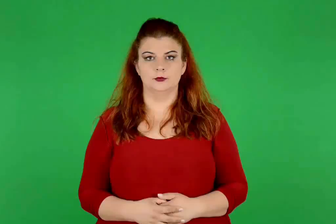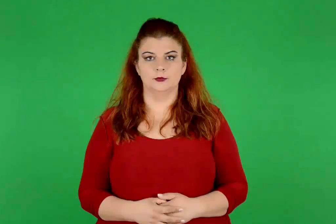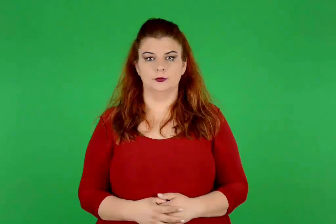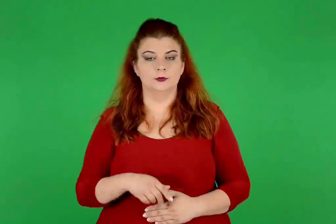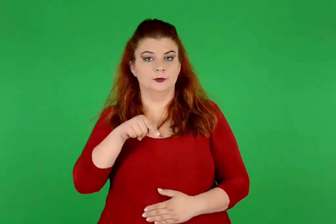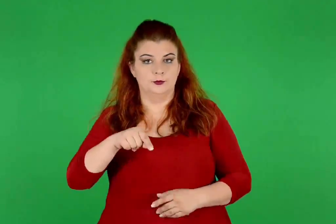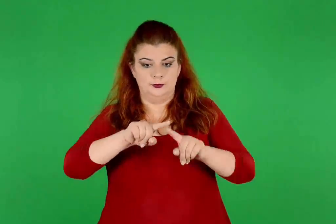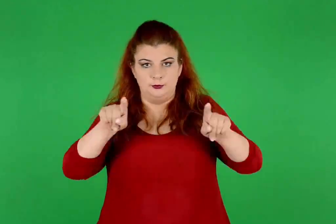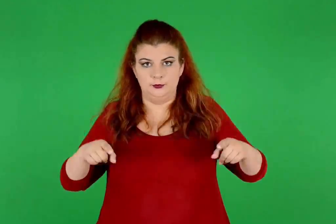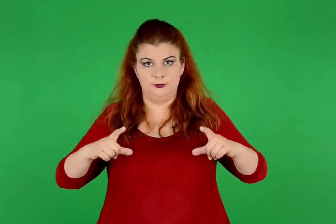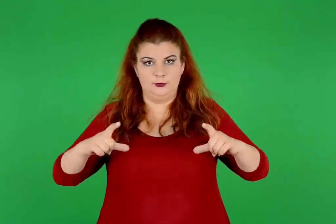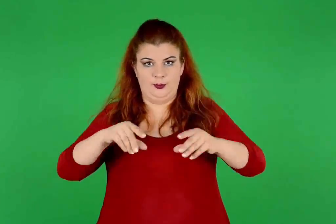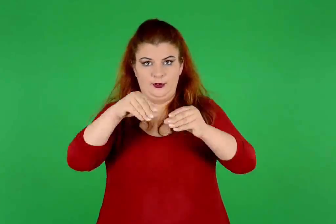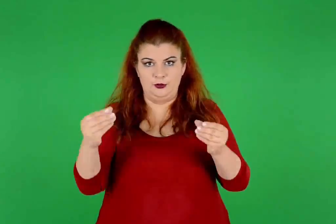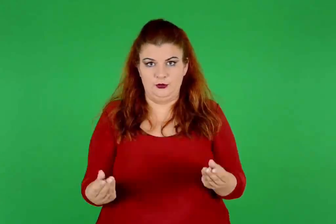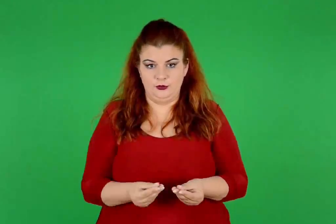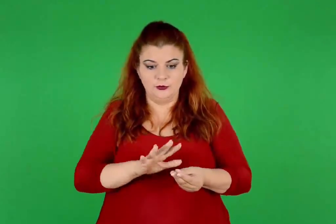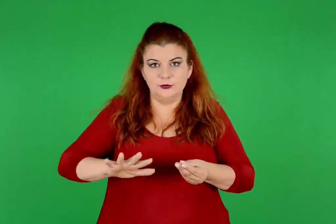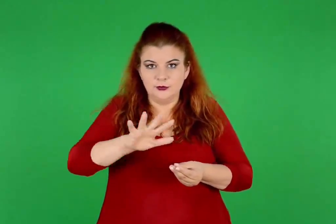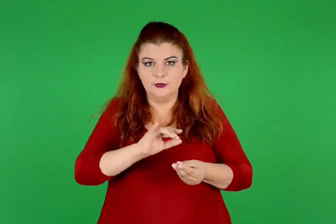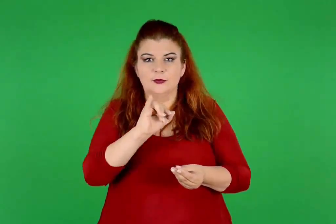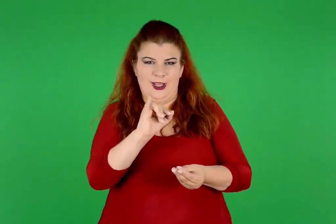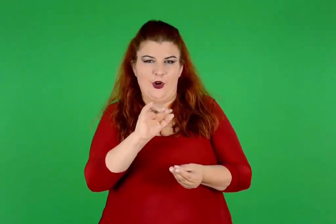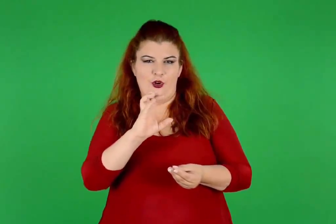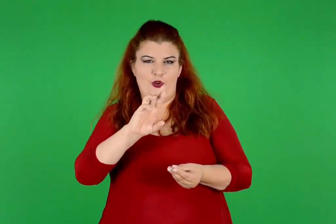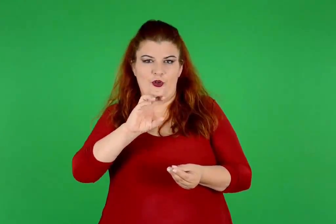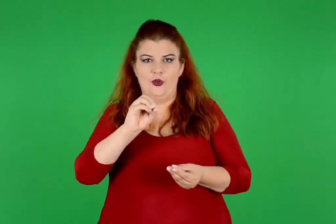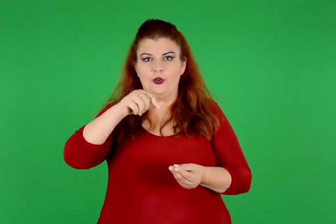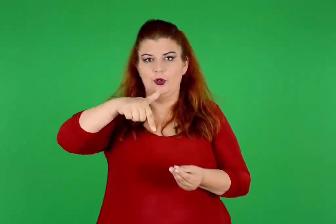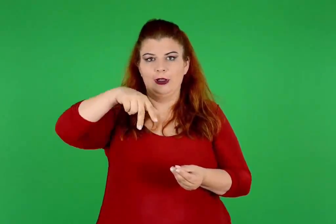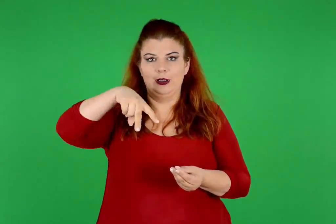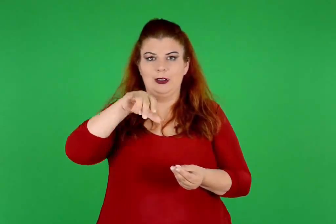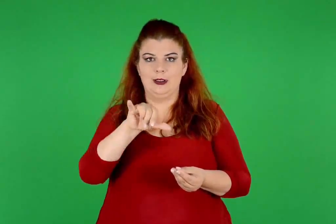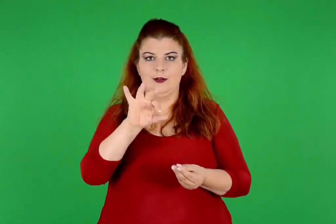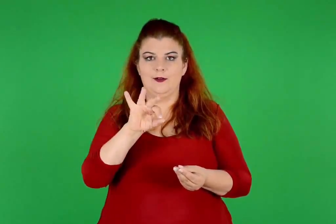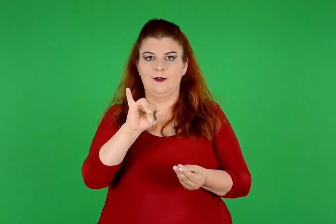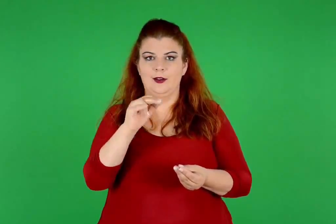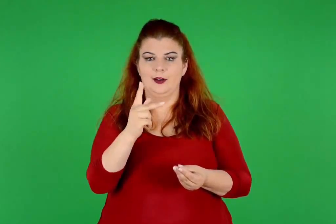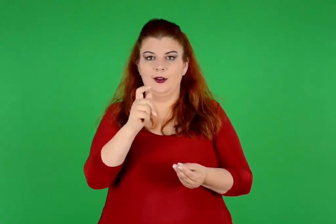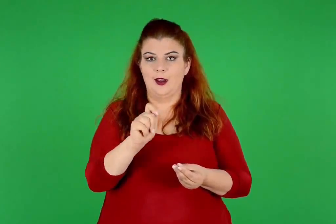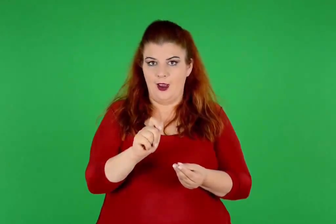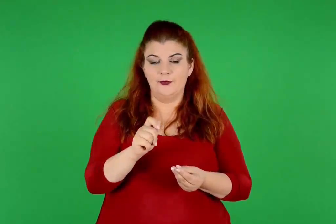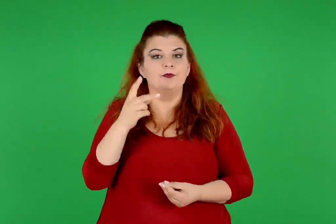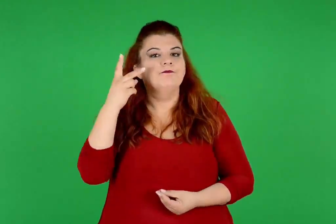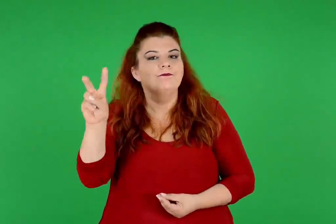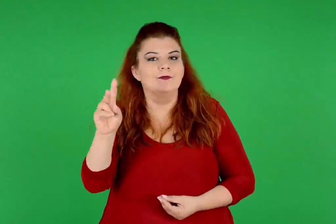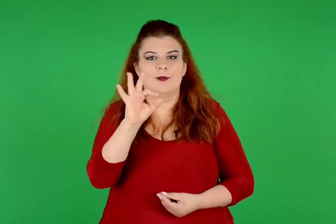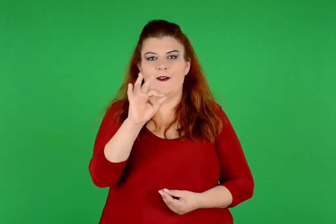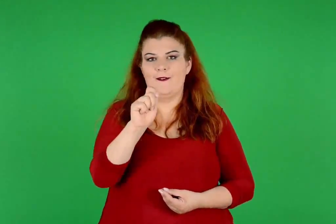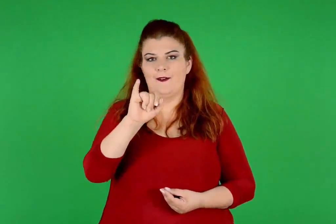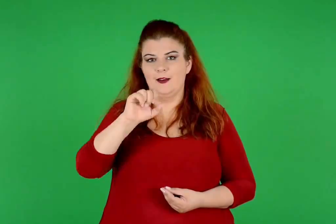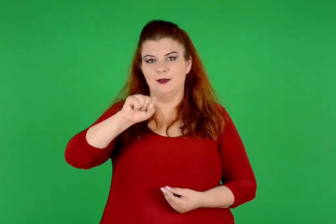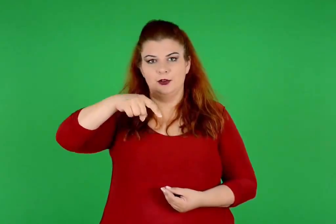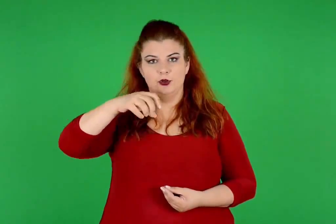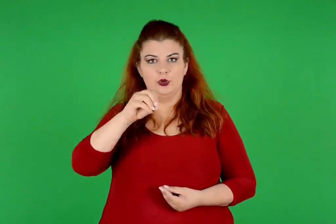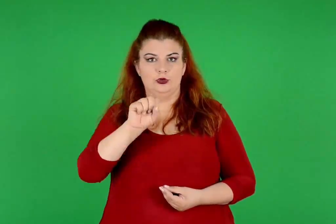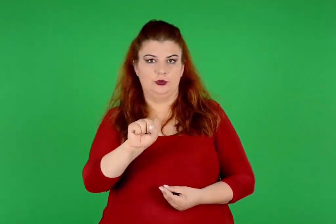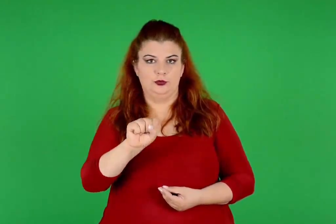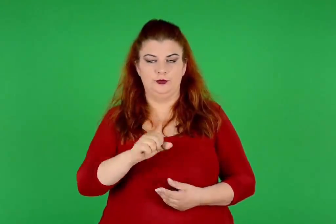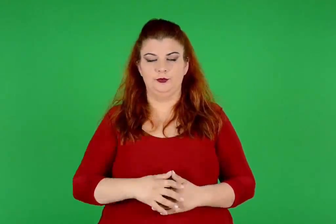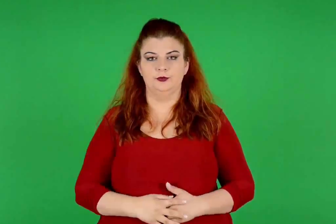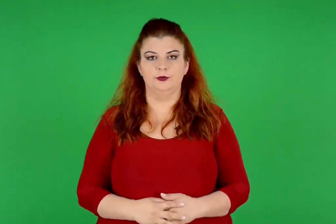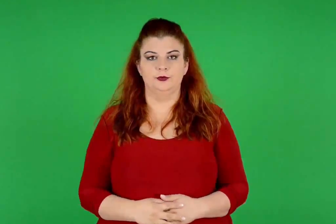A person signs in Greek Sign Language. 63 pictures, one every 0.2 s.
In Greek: ο δίσκος της φαιστού με τα ιερογλυφικά
